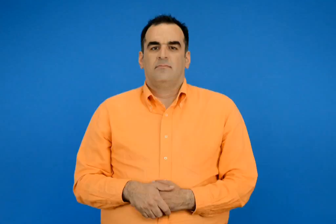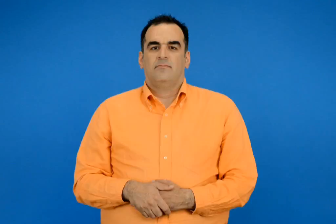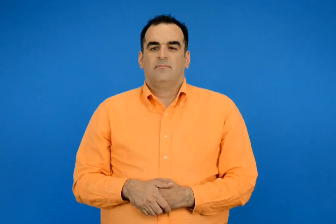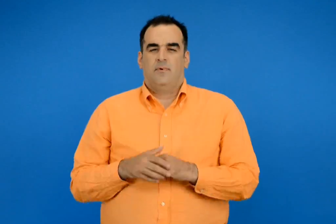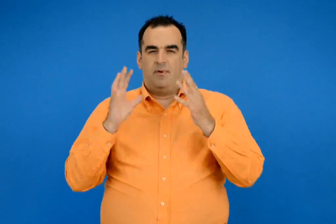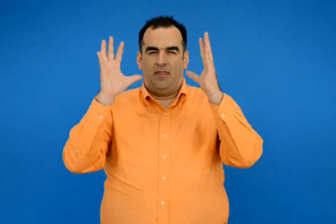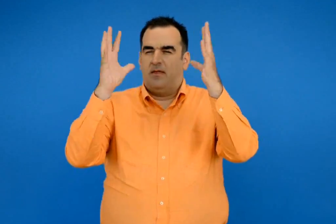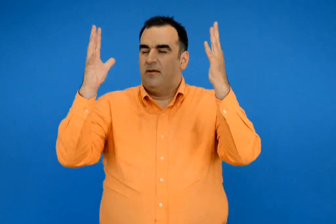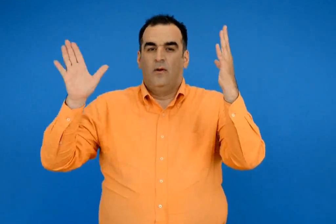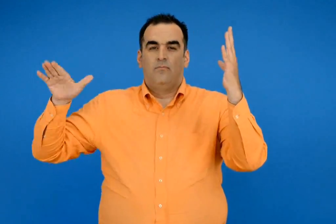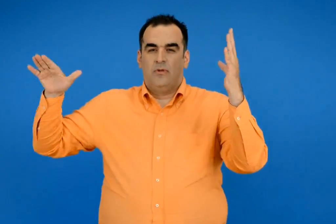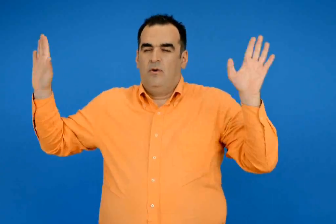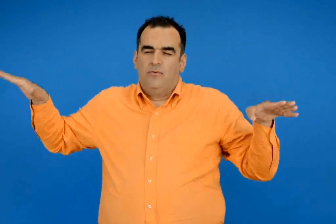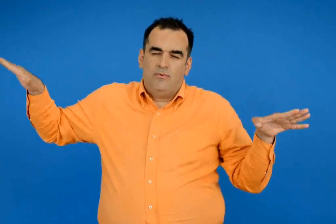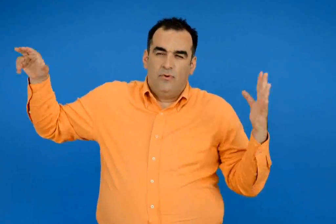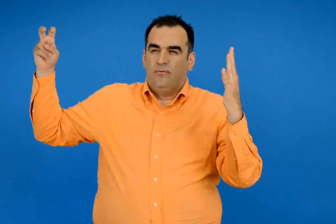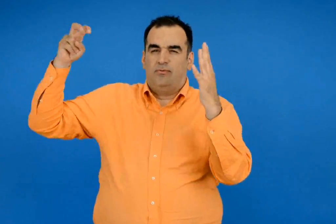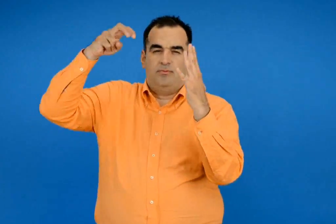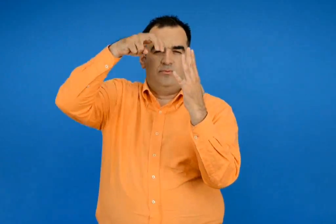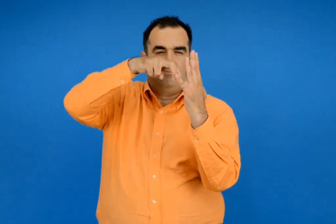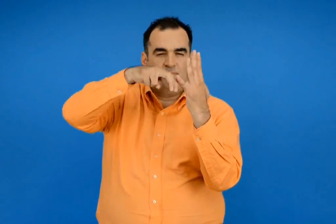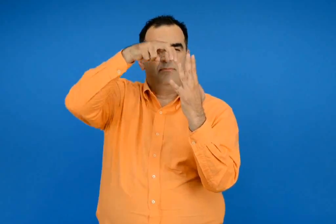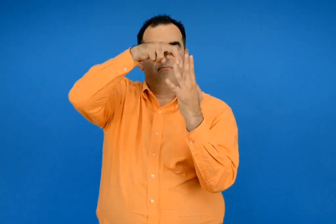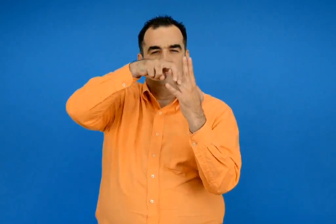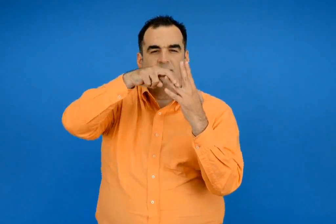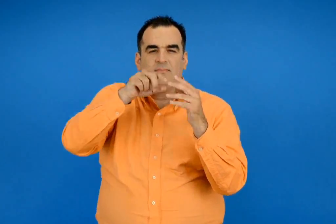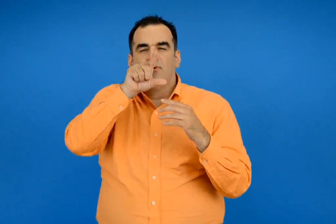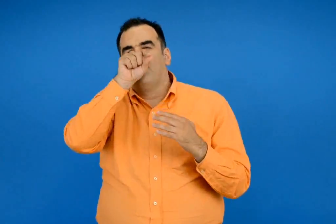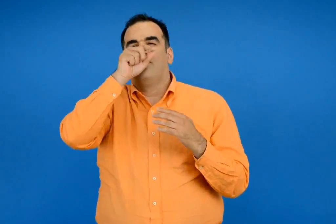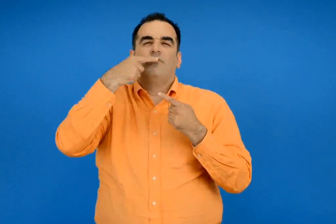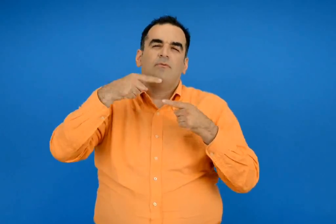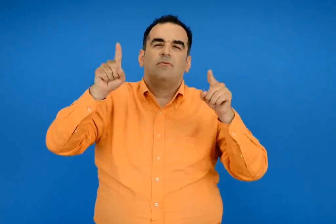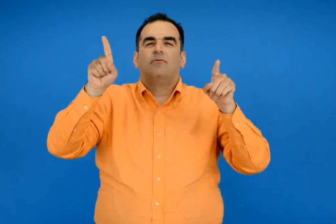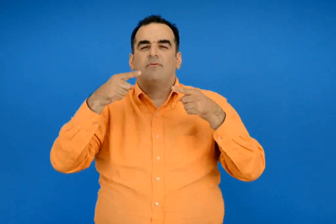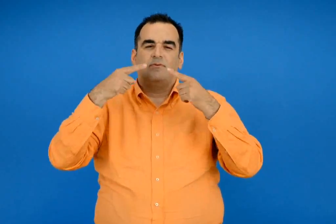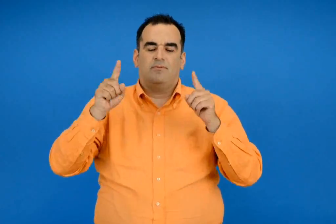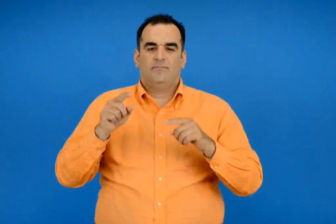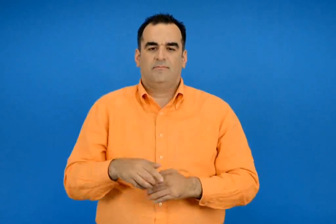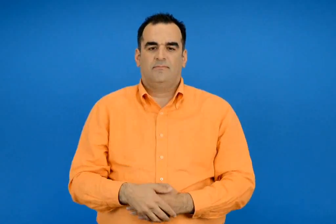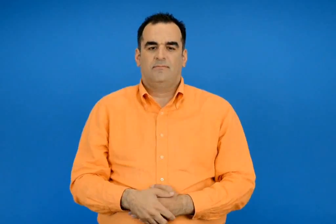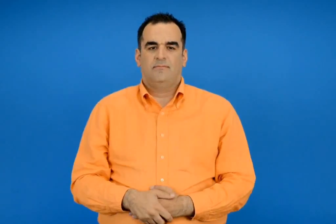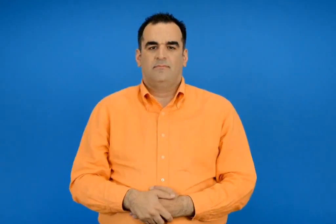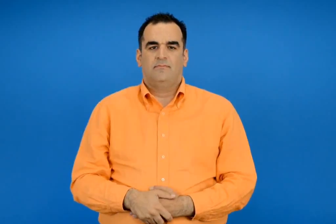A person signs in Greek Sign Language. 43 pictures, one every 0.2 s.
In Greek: πουλιά πετούσαν αναμεσά στα κλαδιά των δέντρων και κελαηδούσαν
